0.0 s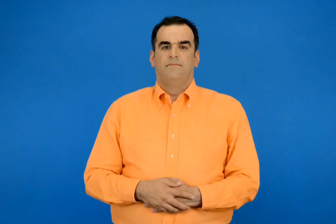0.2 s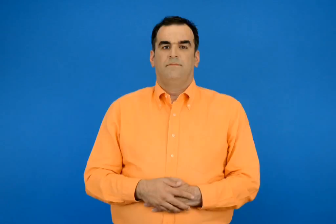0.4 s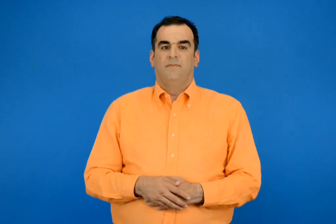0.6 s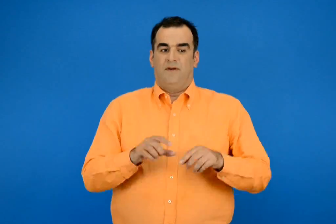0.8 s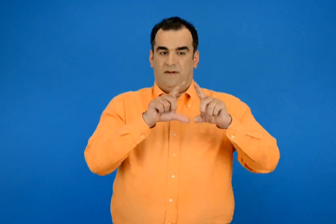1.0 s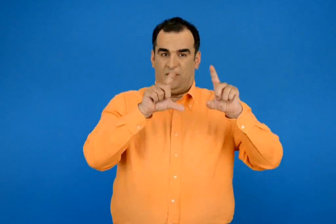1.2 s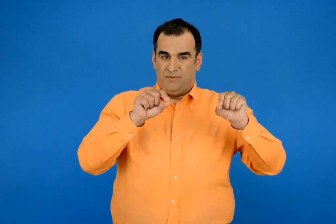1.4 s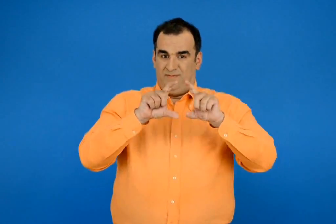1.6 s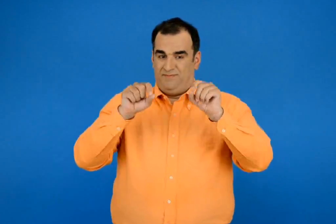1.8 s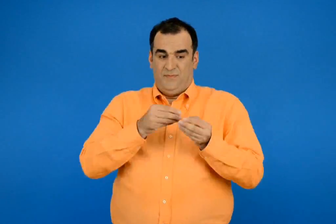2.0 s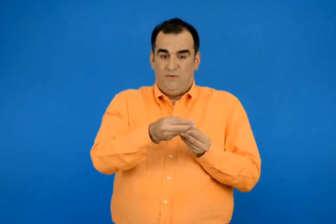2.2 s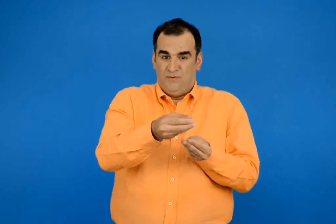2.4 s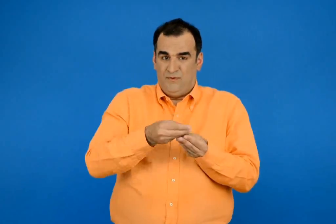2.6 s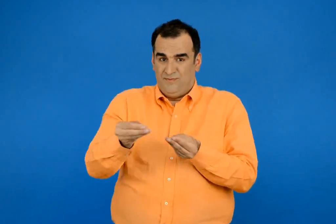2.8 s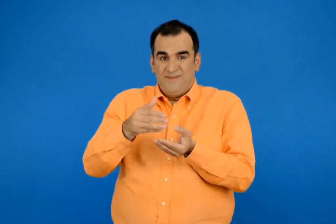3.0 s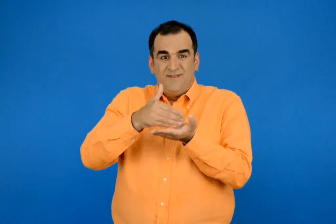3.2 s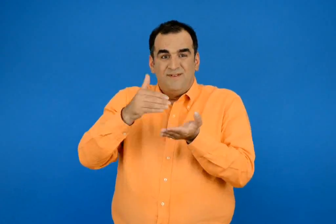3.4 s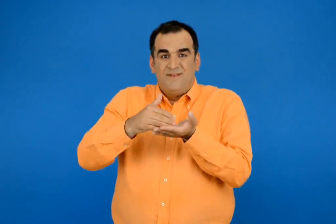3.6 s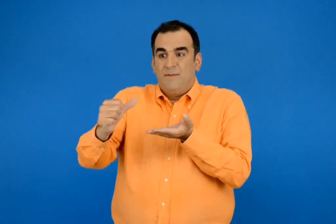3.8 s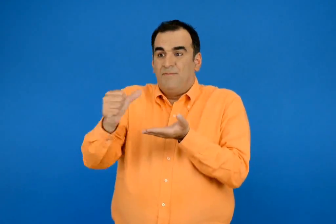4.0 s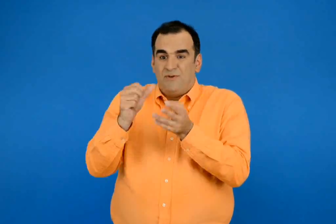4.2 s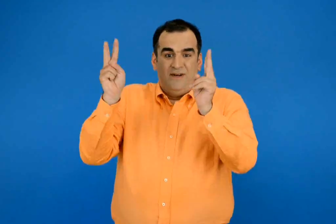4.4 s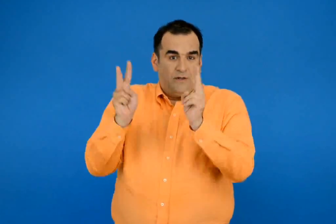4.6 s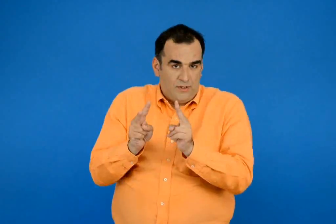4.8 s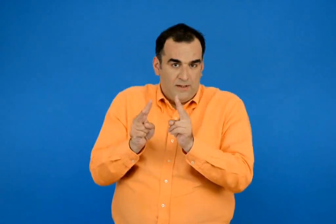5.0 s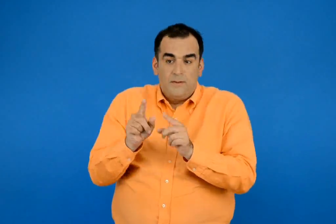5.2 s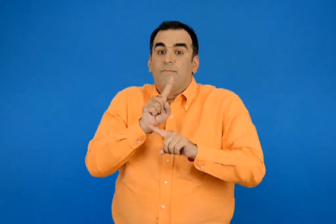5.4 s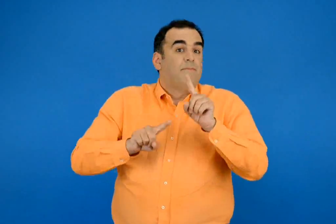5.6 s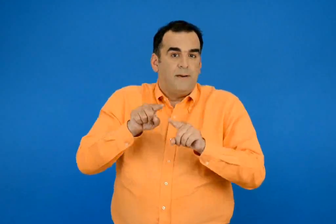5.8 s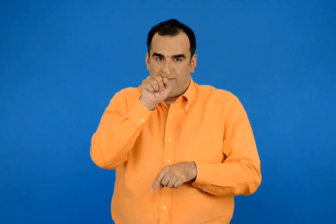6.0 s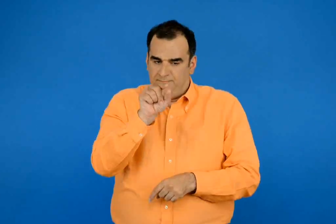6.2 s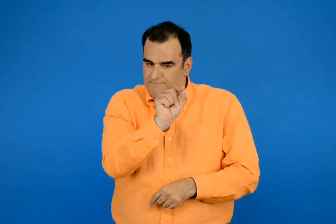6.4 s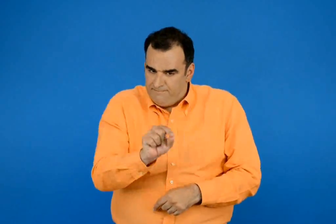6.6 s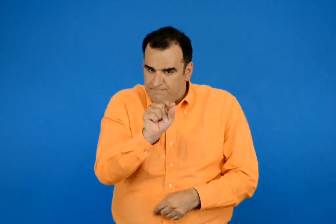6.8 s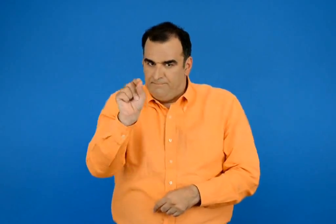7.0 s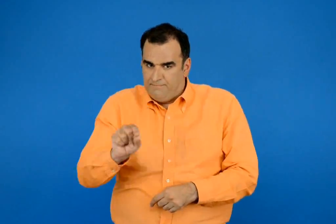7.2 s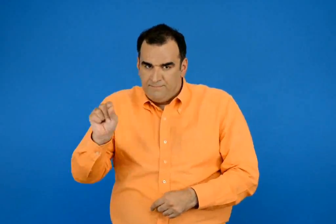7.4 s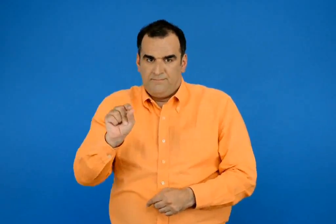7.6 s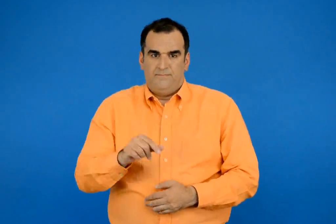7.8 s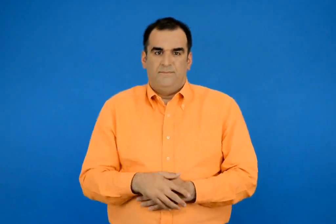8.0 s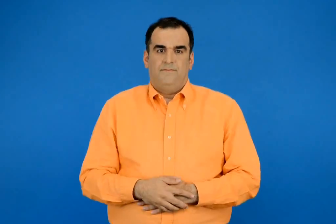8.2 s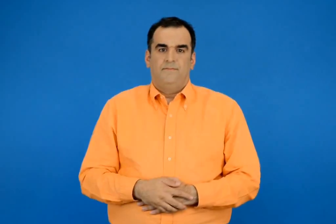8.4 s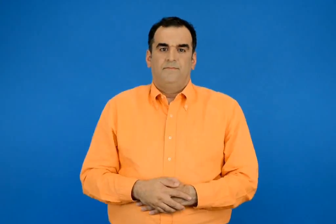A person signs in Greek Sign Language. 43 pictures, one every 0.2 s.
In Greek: ποιά χαρτονομίσματα πρέπει να δώσω για να πάρω τα λιγότερα ρέστα ; κυκλώνω
